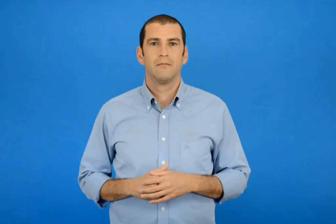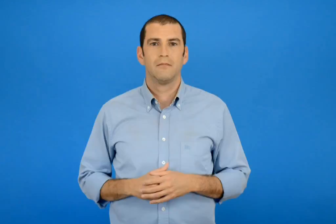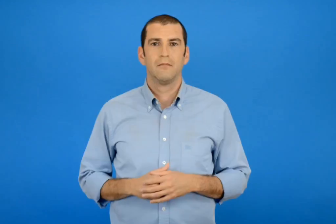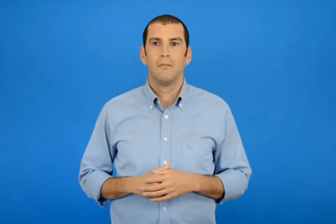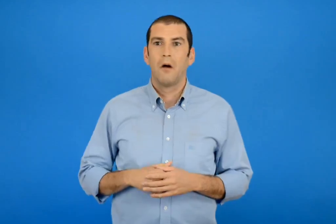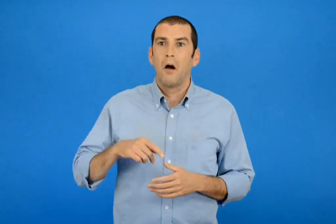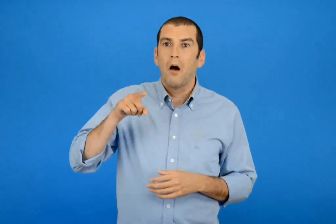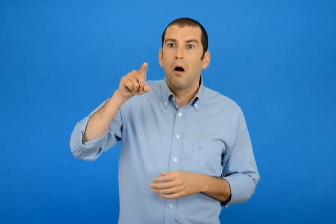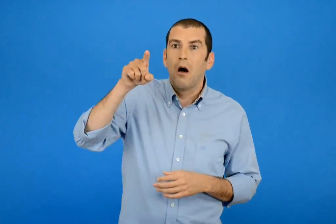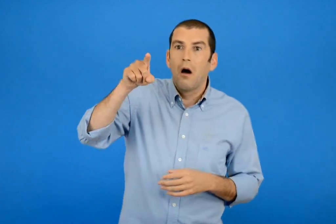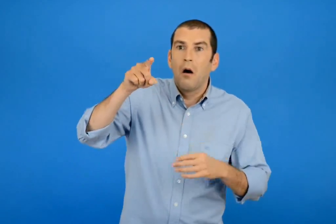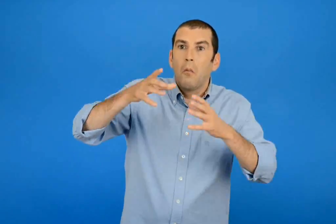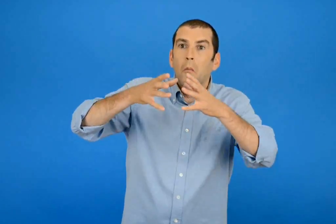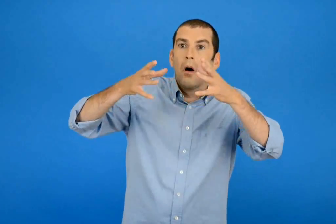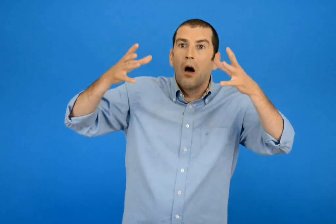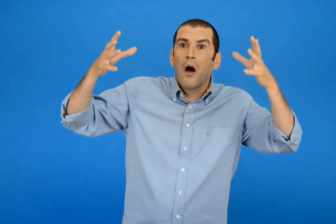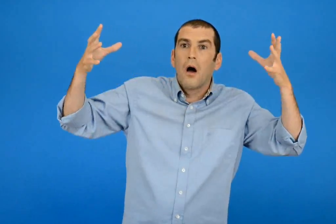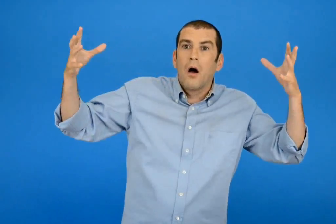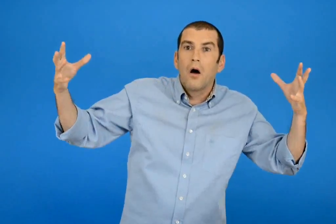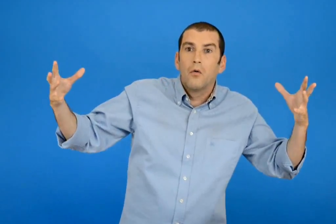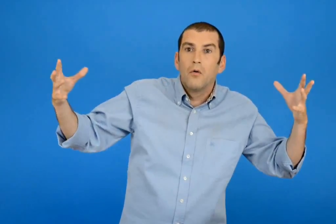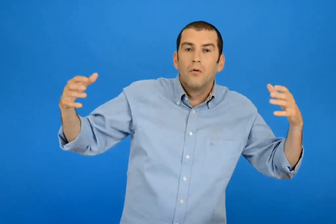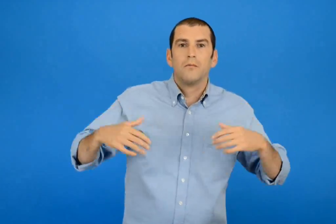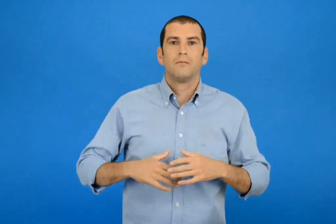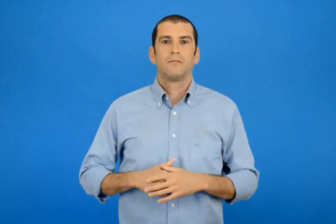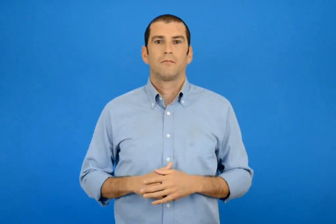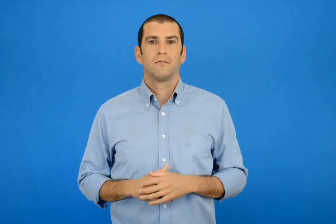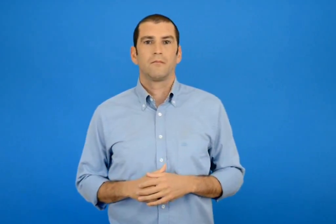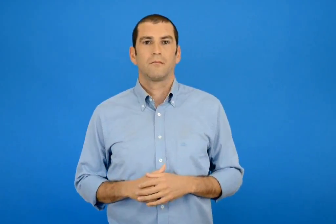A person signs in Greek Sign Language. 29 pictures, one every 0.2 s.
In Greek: τι μεγάλο που είναι
